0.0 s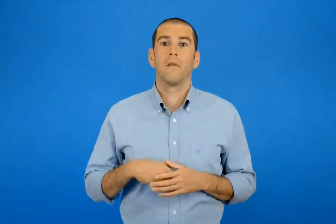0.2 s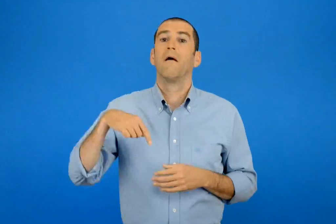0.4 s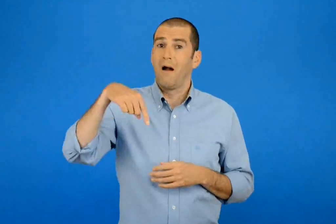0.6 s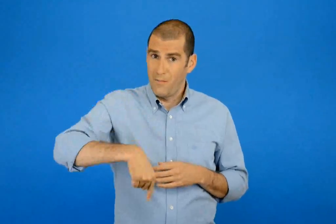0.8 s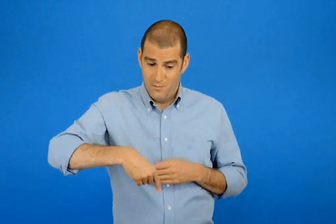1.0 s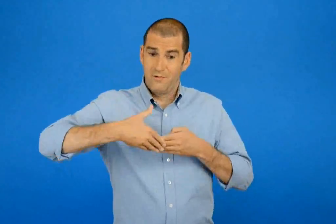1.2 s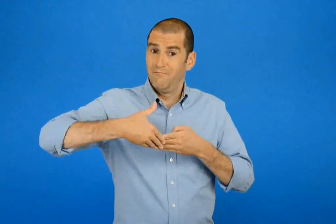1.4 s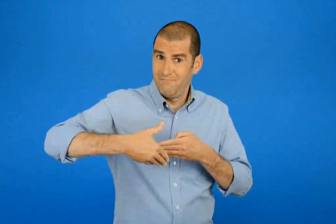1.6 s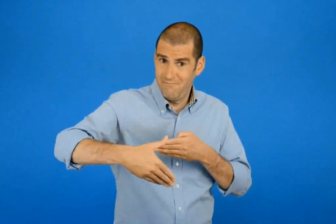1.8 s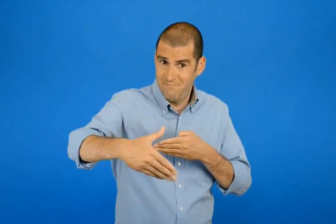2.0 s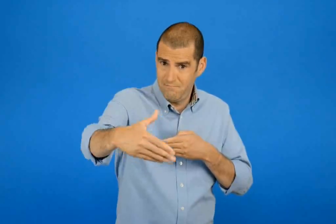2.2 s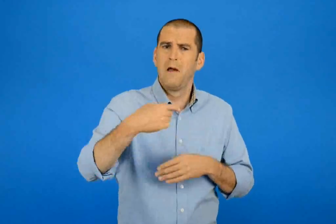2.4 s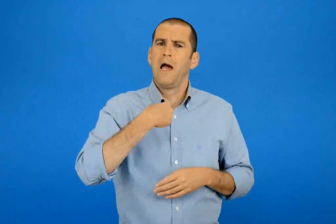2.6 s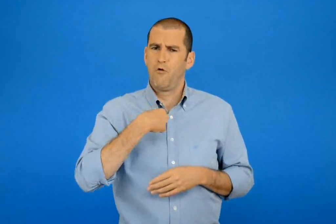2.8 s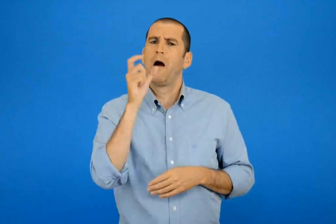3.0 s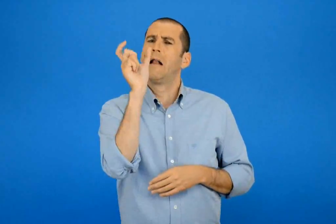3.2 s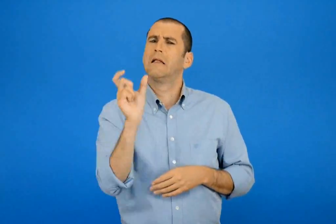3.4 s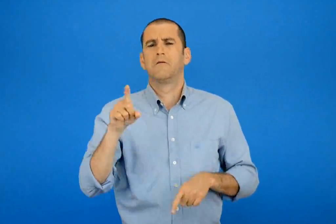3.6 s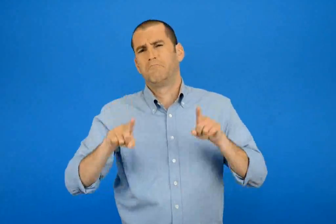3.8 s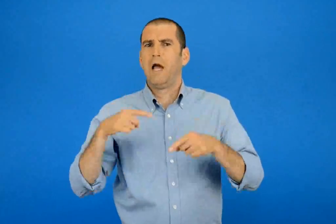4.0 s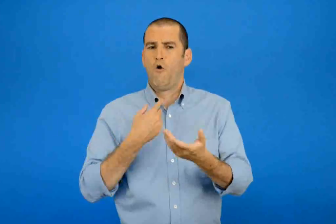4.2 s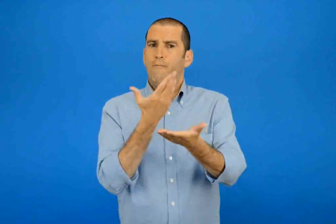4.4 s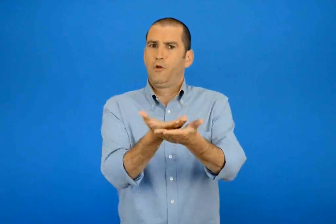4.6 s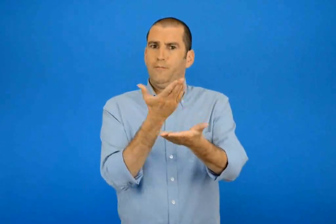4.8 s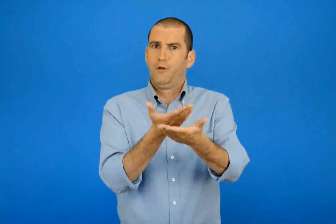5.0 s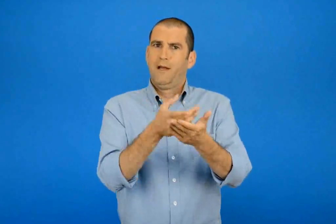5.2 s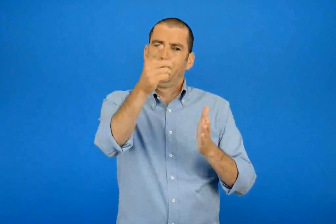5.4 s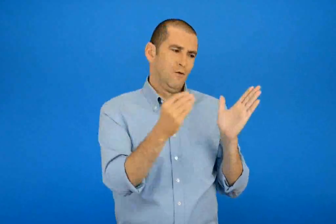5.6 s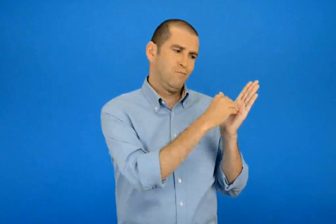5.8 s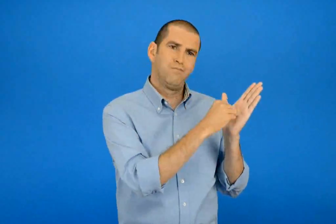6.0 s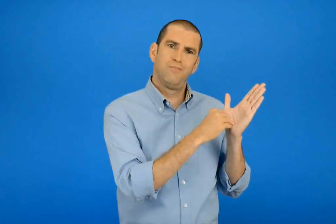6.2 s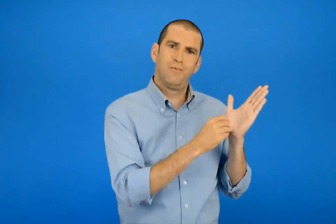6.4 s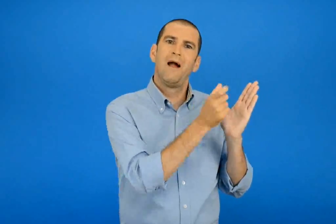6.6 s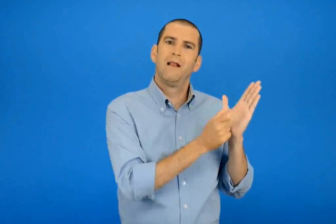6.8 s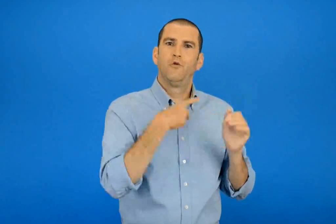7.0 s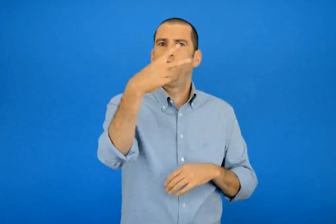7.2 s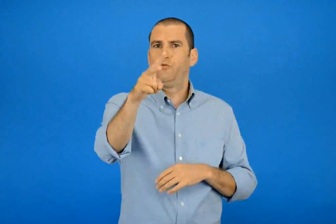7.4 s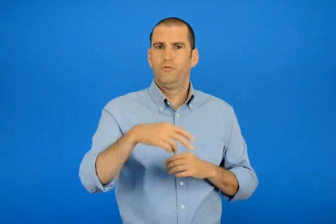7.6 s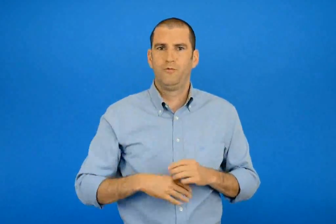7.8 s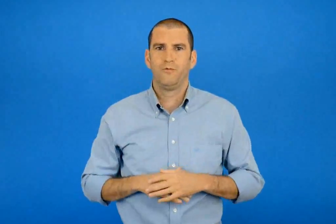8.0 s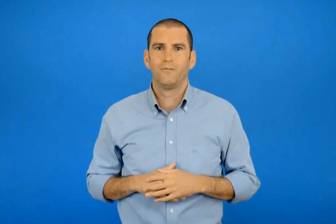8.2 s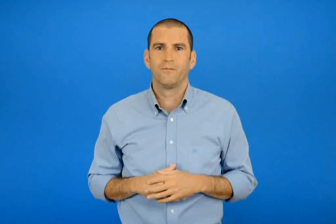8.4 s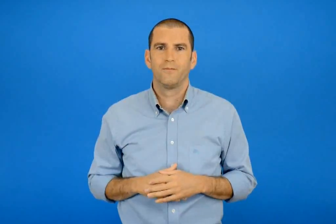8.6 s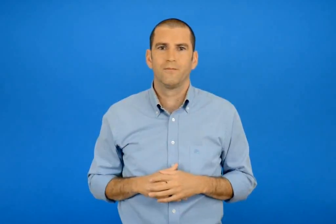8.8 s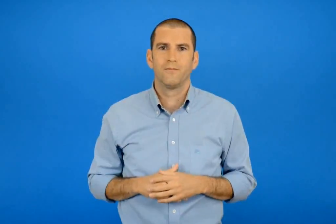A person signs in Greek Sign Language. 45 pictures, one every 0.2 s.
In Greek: από δω και στο εξής θα σου προτείνω κάποιές λέξεις για το λεξικό σου
